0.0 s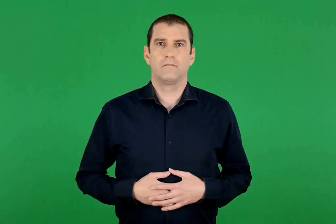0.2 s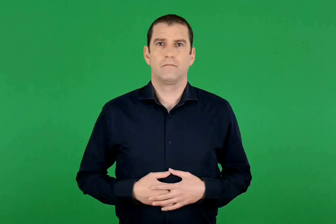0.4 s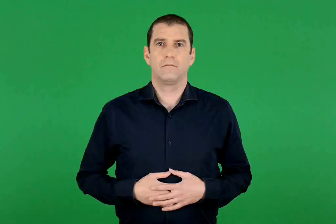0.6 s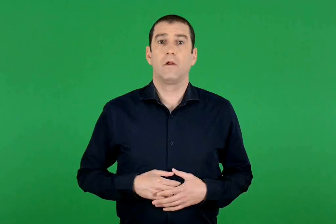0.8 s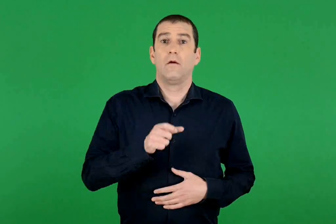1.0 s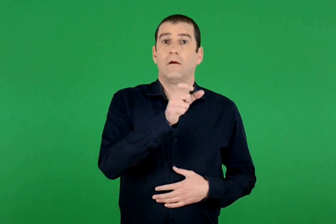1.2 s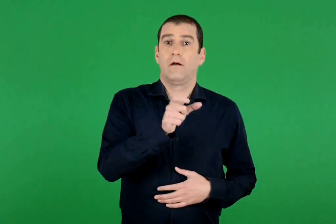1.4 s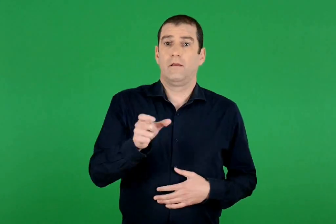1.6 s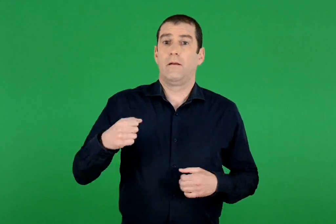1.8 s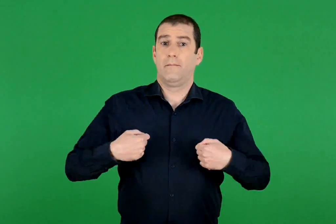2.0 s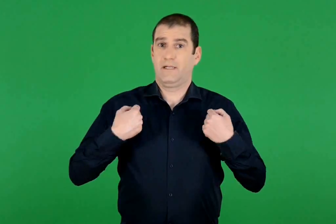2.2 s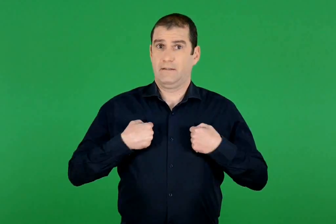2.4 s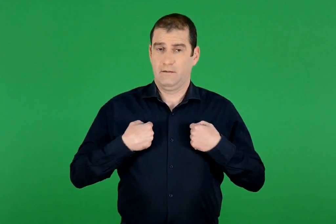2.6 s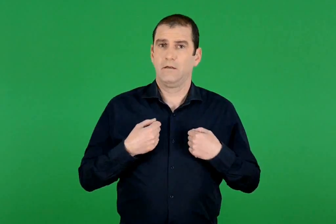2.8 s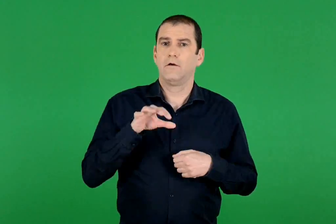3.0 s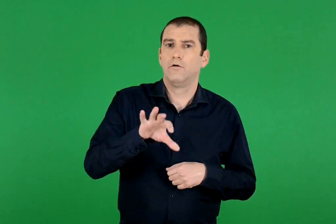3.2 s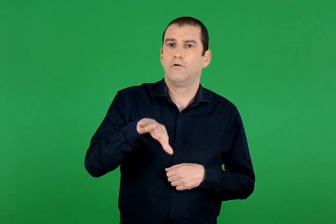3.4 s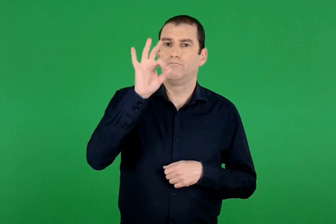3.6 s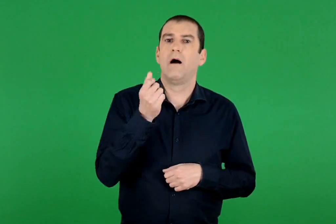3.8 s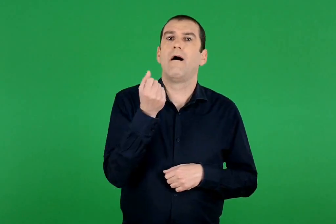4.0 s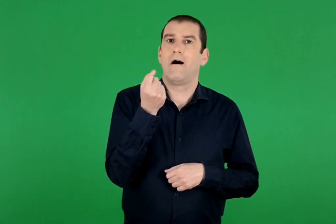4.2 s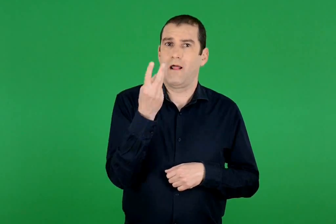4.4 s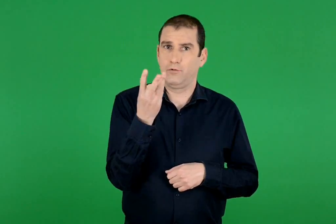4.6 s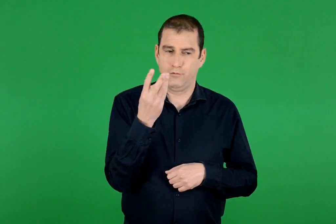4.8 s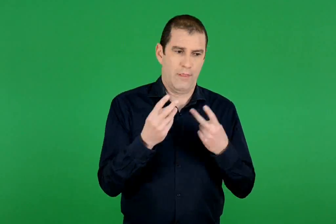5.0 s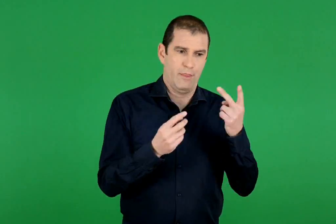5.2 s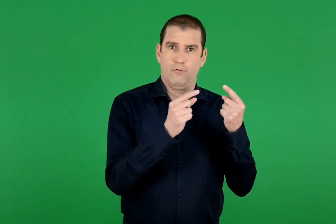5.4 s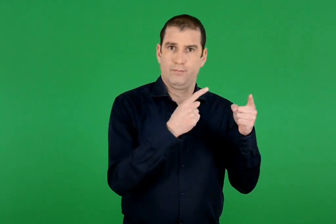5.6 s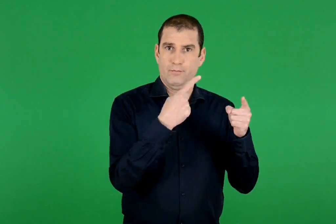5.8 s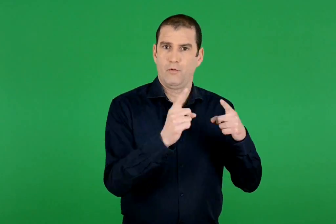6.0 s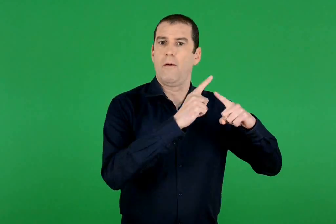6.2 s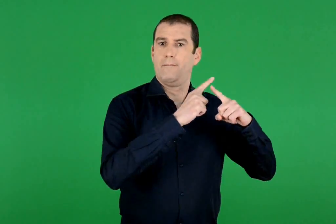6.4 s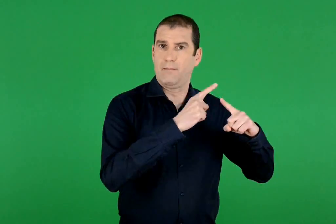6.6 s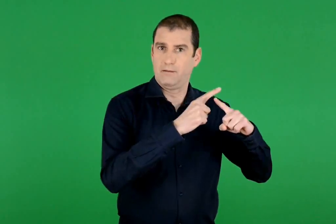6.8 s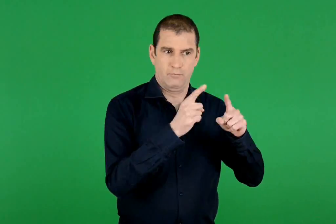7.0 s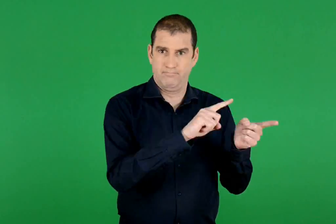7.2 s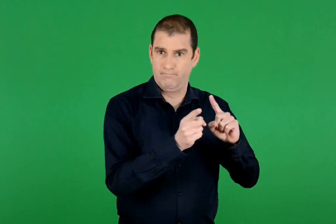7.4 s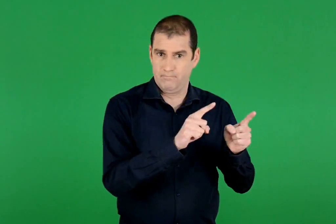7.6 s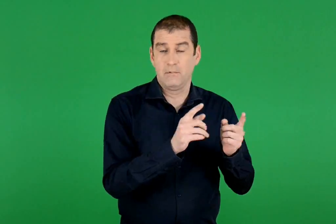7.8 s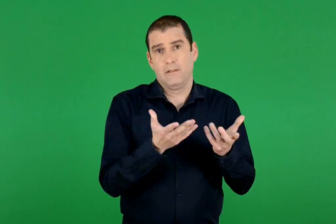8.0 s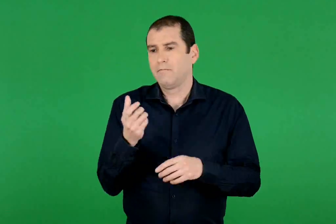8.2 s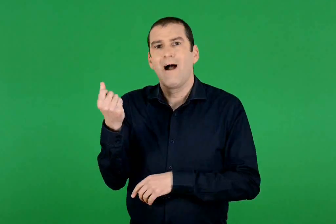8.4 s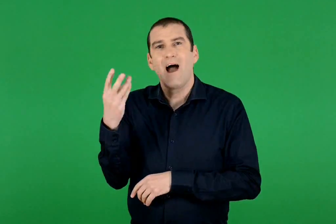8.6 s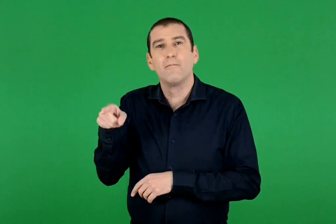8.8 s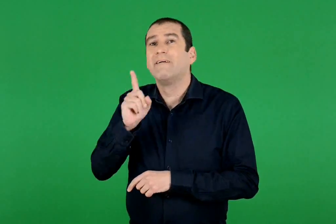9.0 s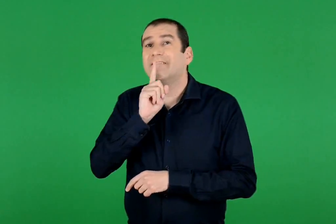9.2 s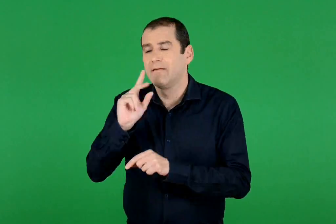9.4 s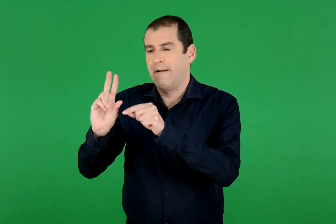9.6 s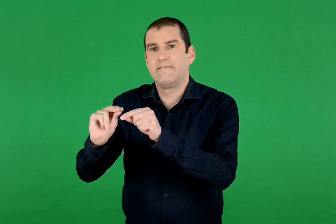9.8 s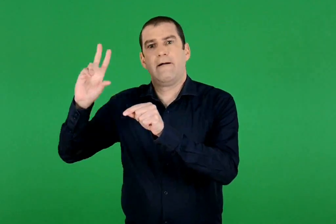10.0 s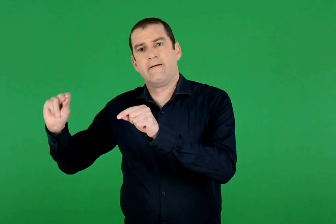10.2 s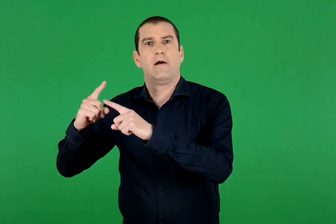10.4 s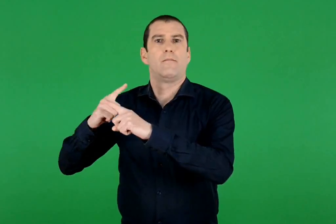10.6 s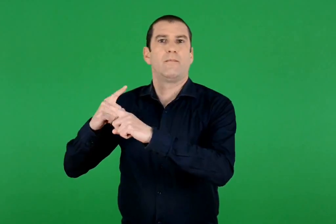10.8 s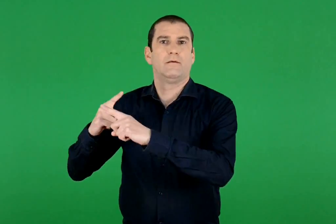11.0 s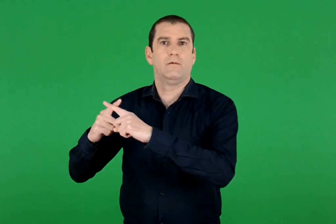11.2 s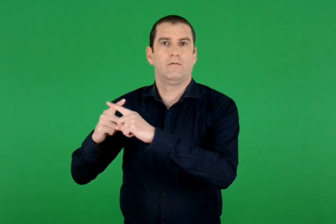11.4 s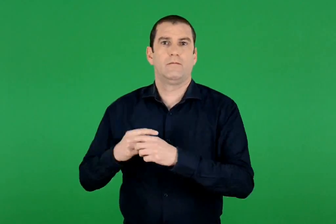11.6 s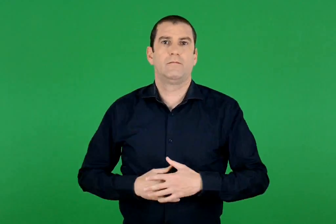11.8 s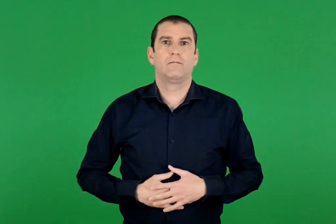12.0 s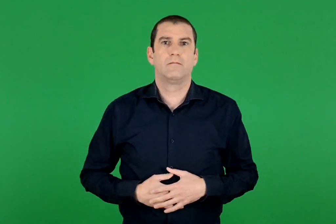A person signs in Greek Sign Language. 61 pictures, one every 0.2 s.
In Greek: κάθε παίκτης διαλέγει δύο από τους αριθμούς του και τους πολλαπλασιάζει μεταξύ τους ή πολλαπλασιάζει τον έναν αριθμό με τον εαυτό του
